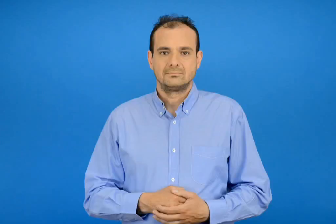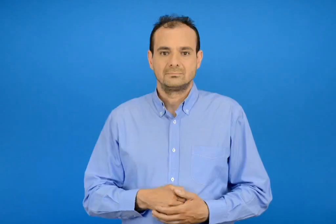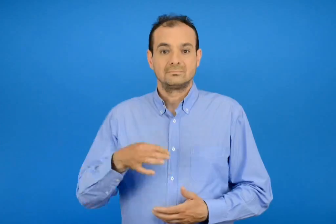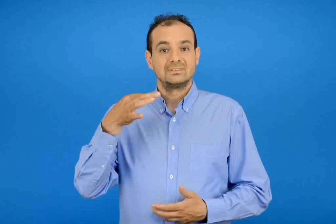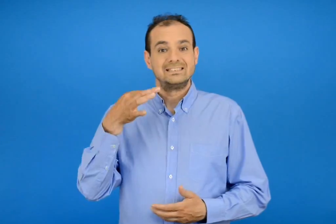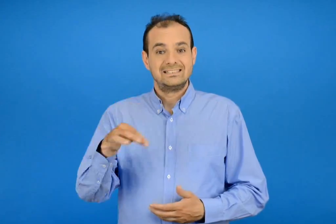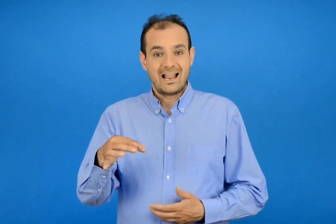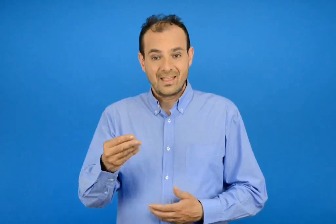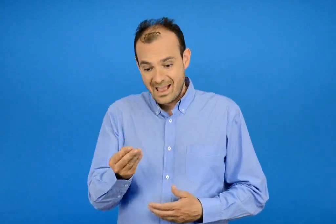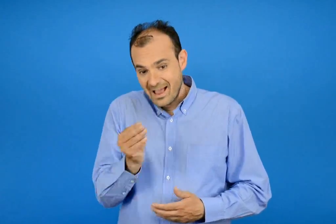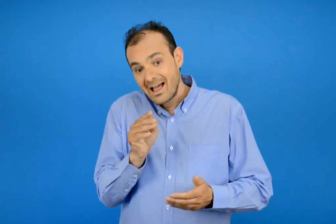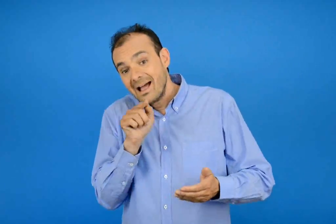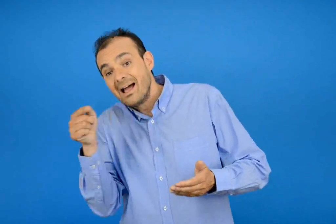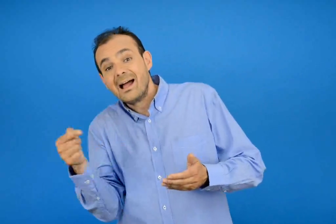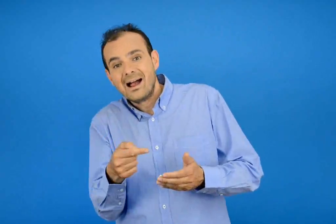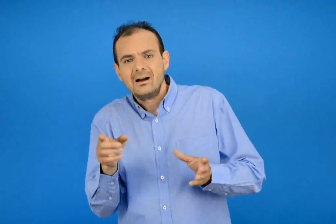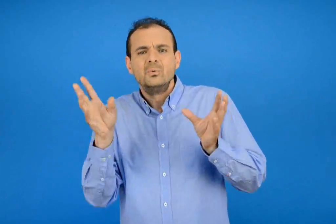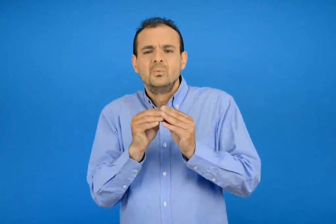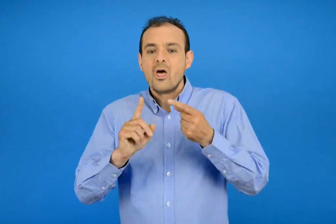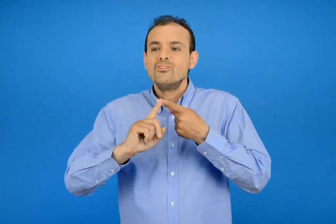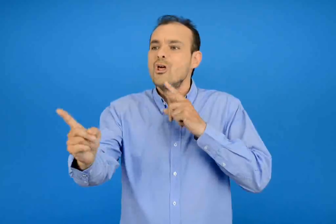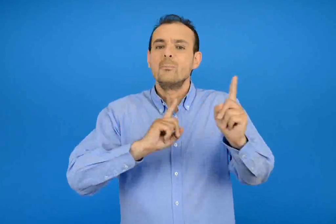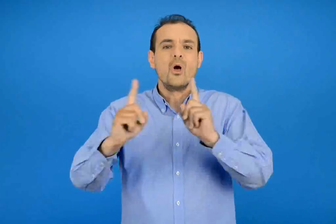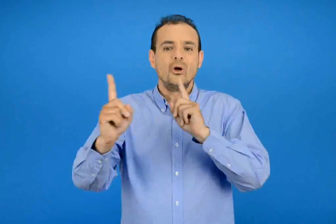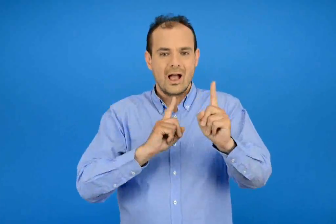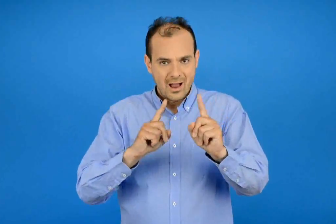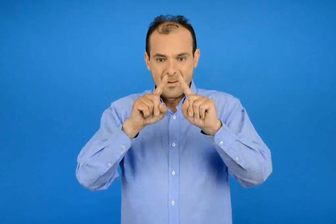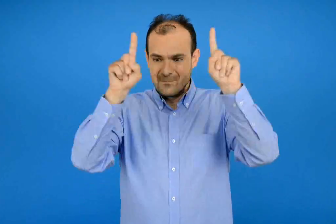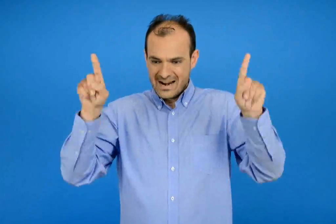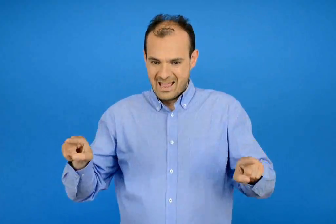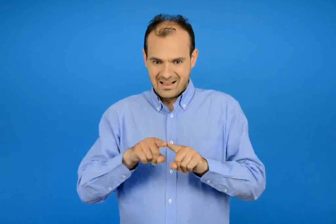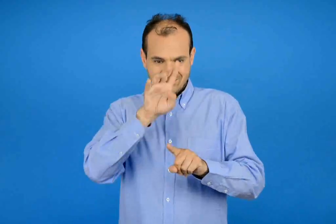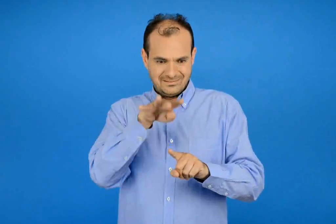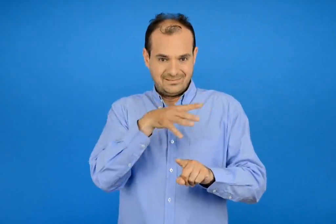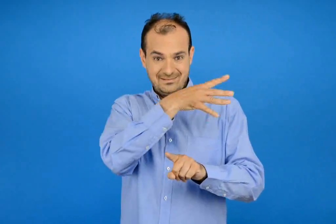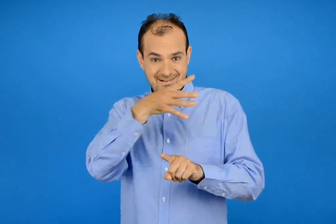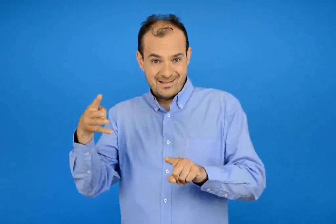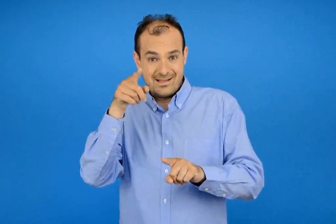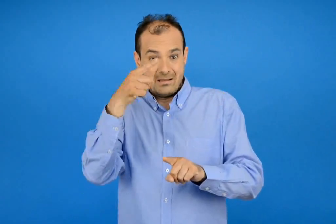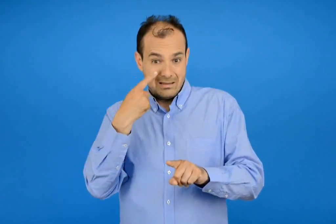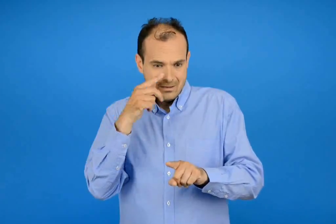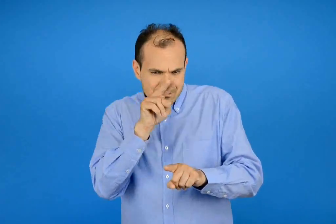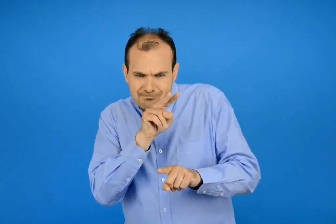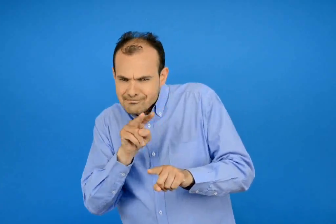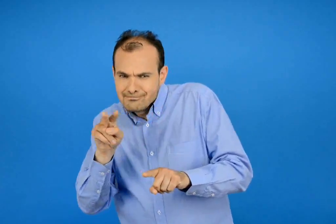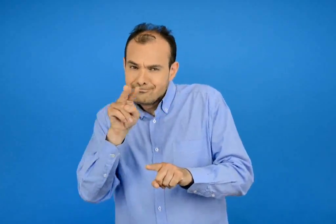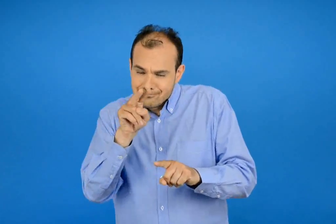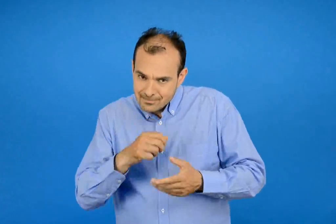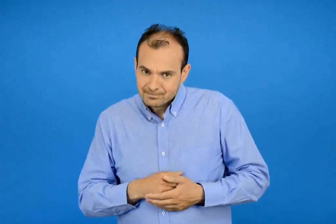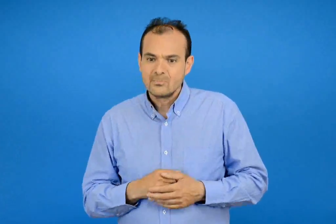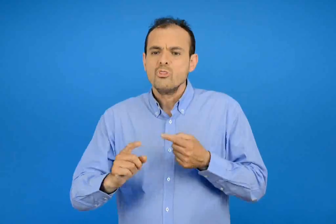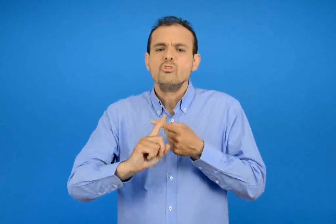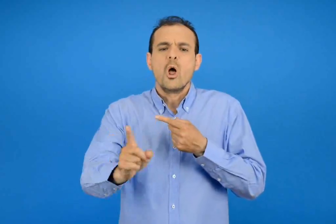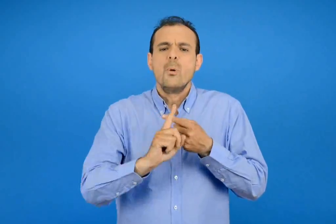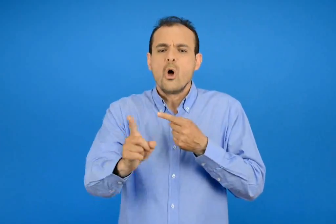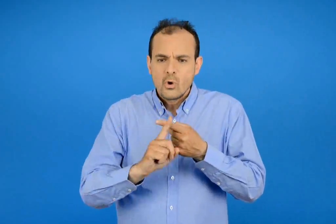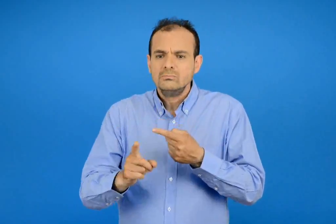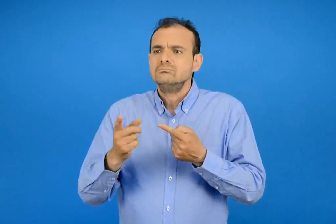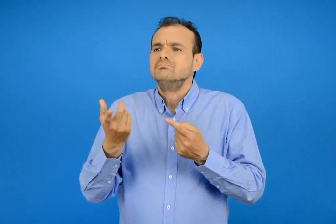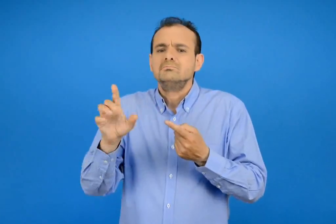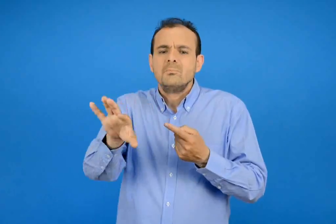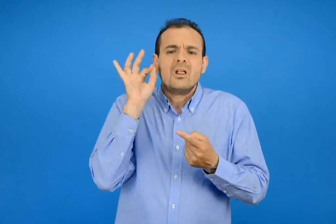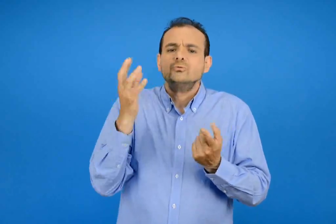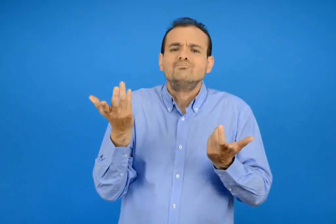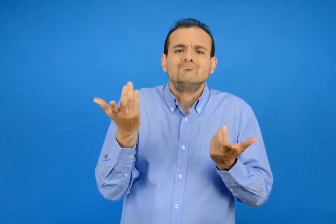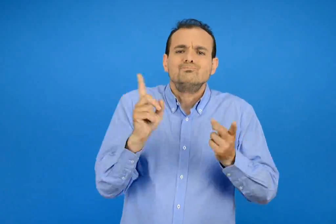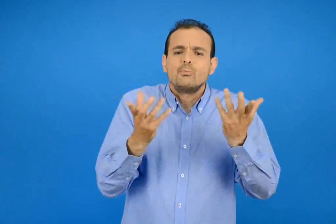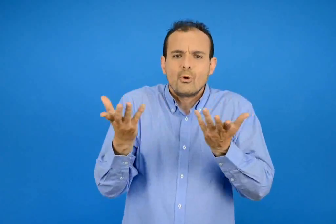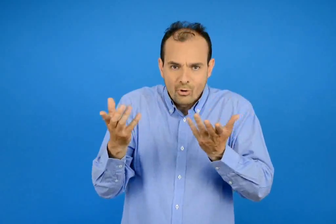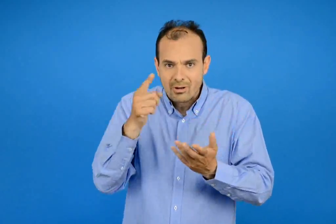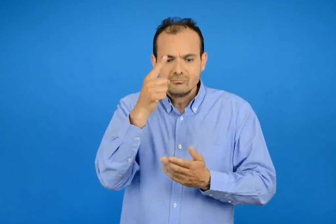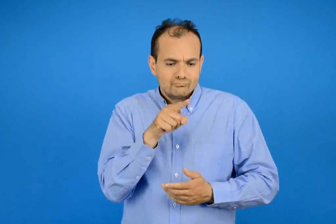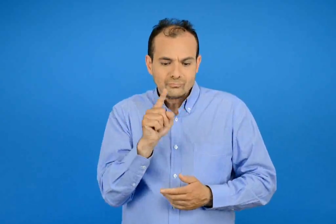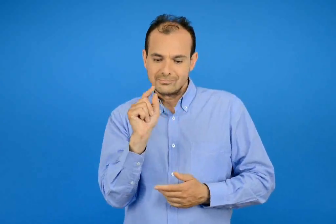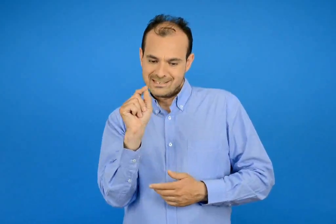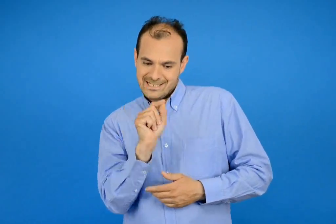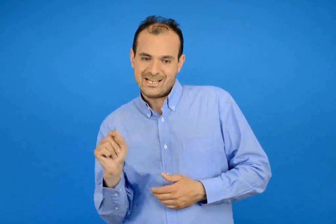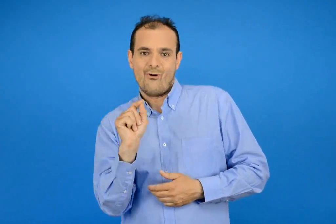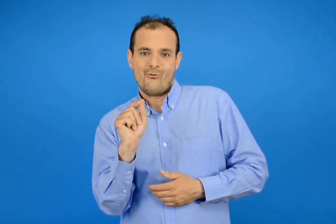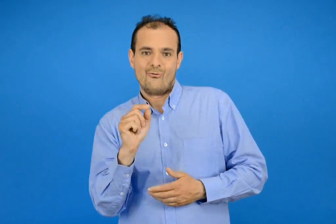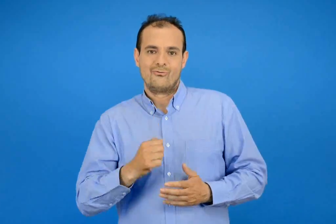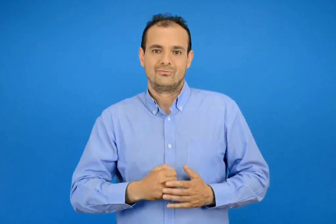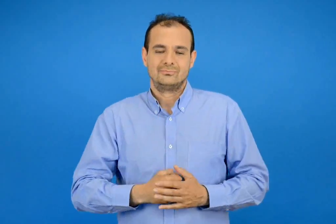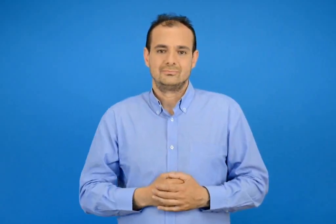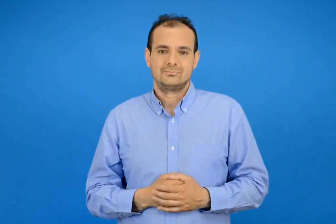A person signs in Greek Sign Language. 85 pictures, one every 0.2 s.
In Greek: παρατήρησε τον πίνακα με τα δρομολόγια στην επόμενη σελίδα ποιο δρομολόγιο πρέπει να διαλέξουν ; βαλέ το σε κύκλο
